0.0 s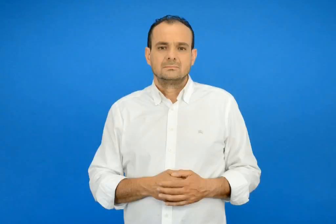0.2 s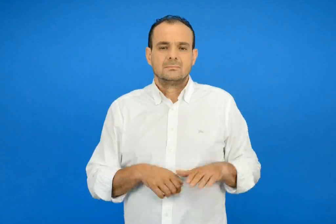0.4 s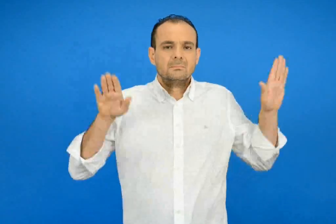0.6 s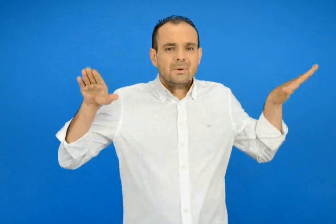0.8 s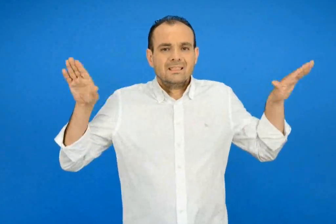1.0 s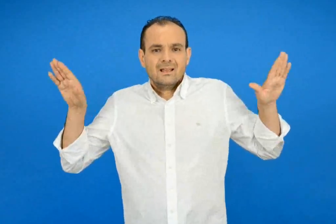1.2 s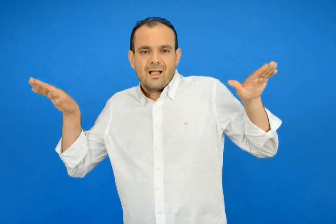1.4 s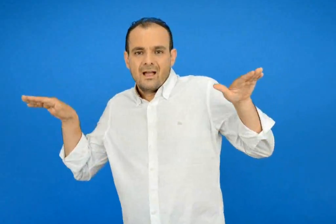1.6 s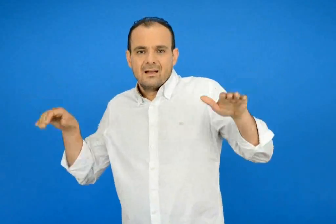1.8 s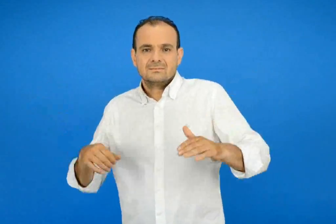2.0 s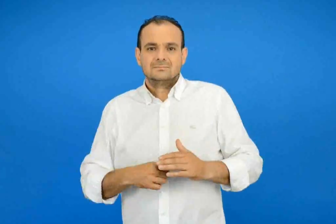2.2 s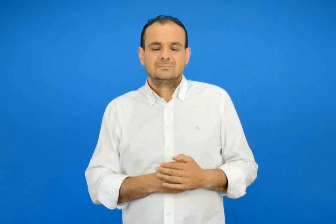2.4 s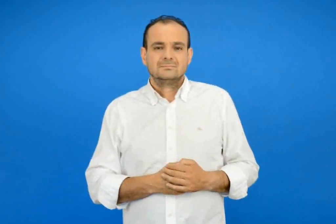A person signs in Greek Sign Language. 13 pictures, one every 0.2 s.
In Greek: πτηνά
